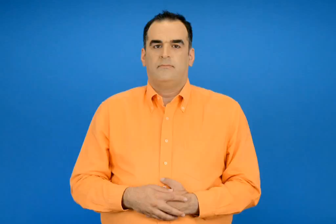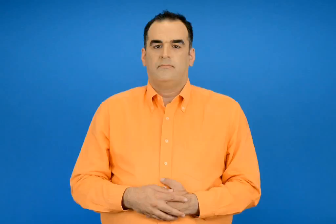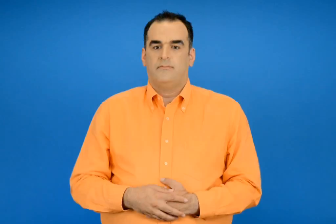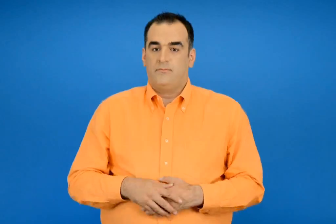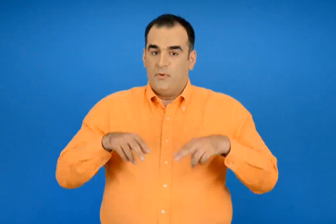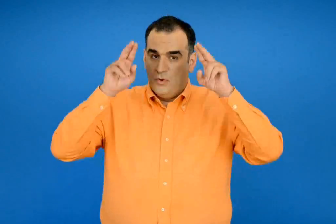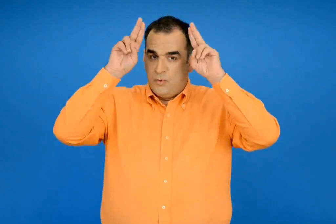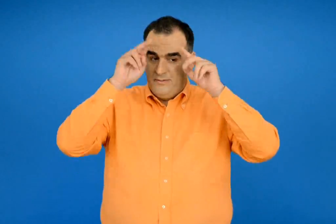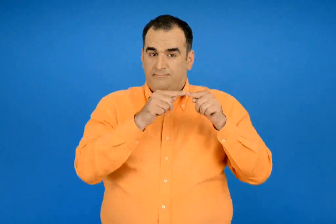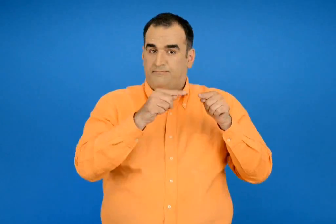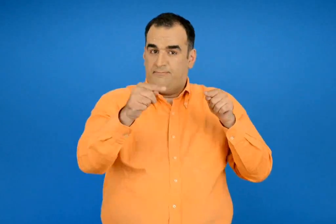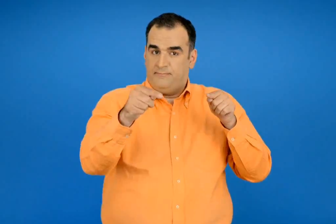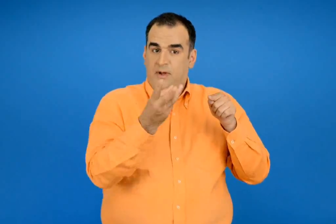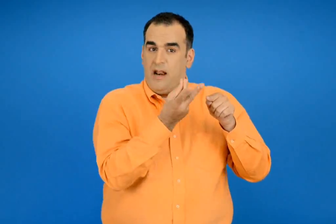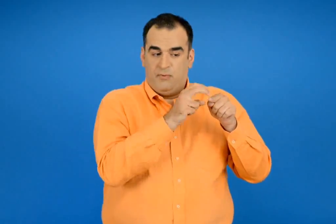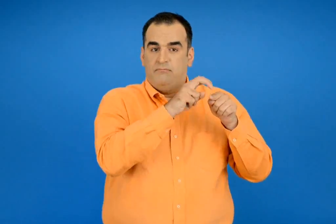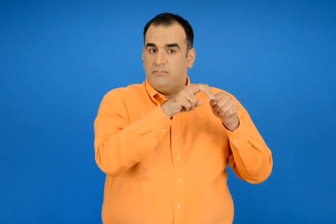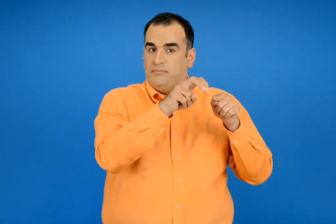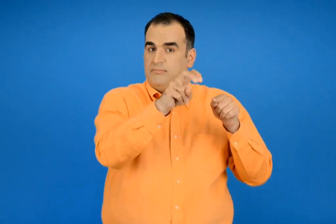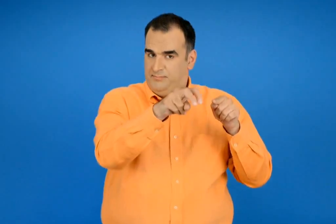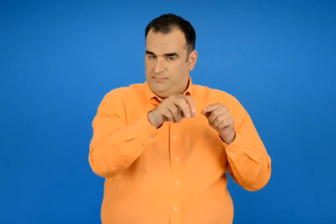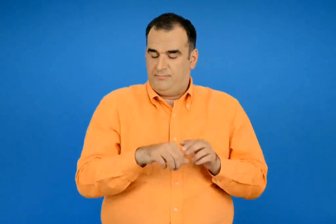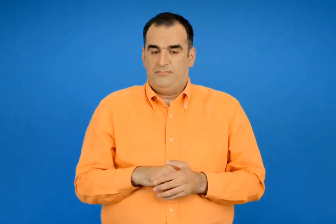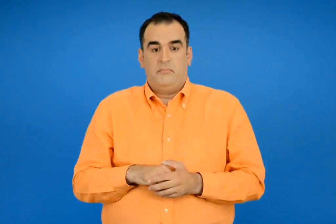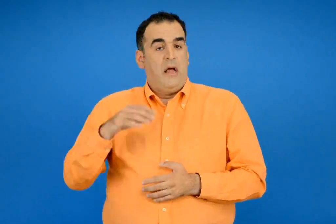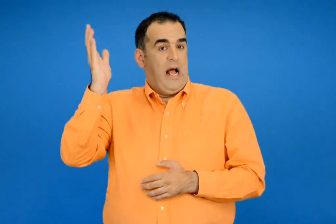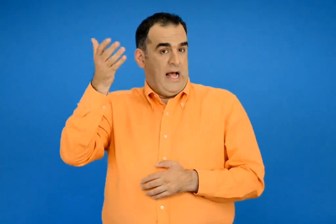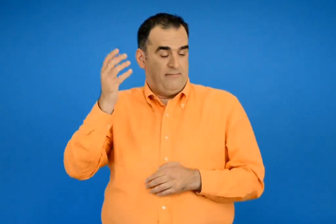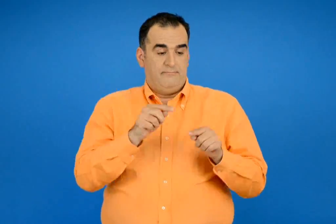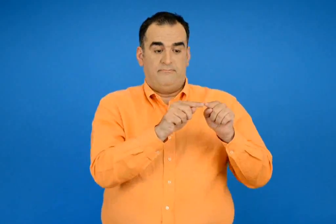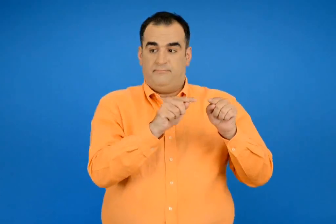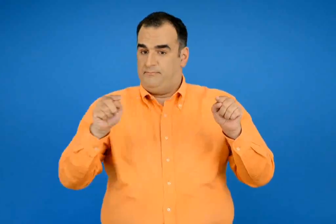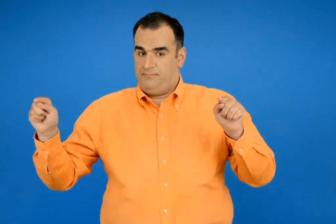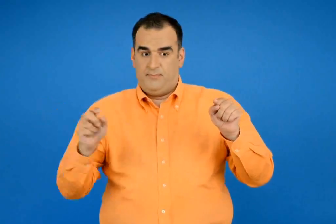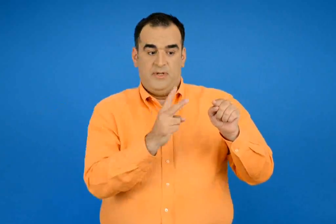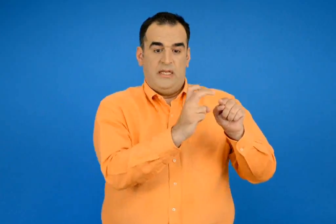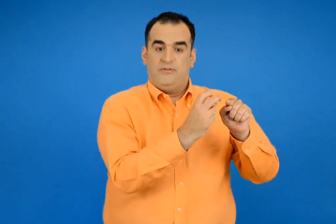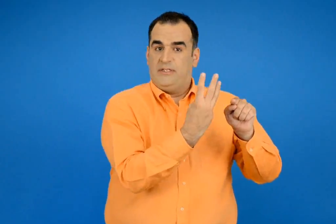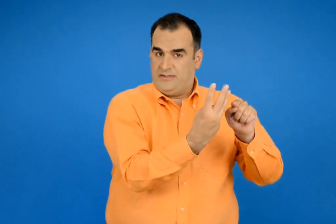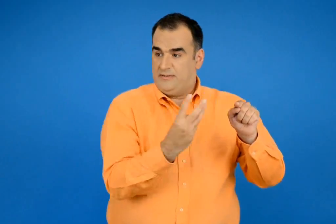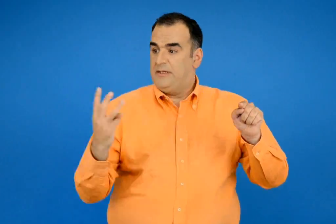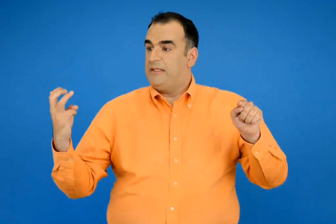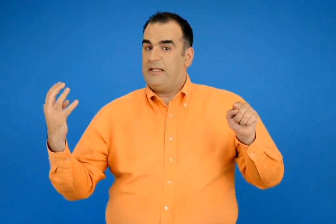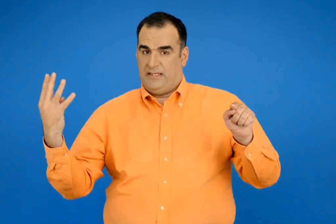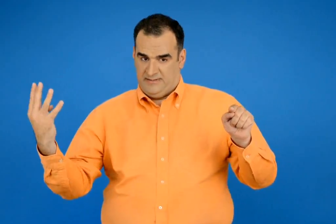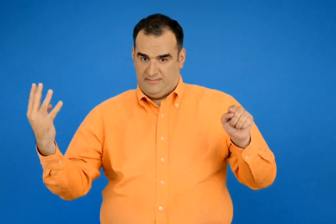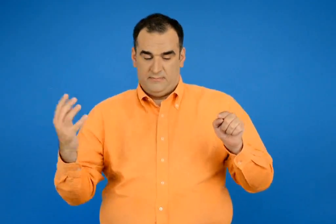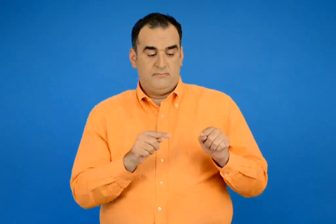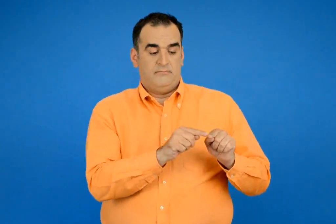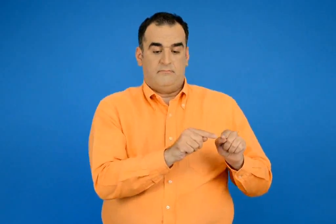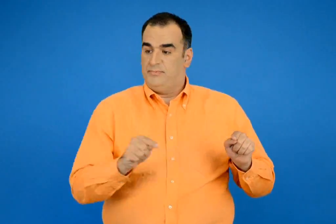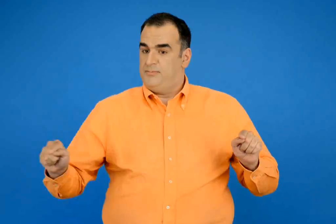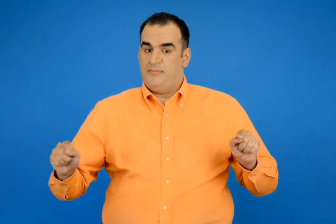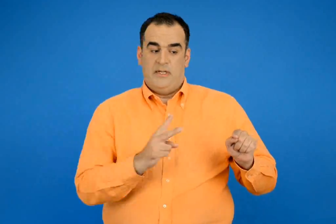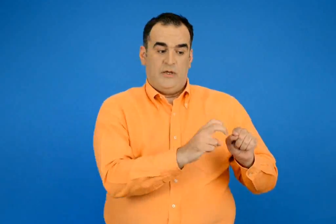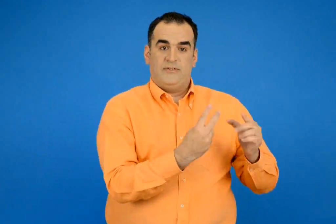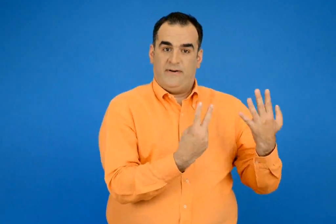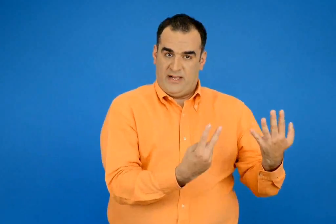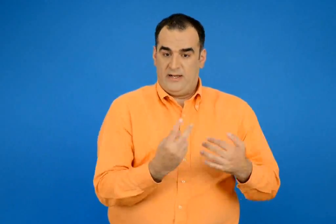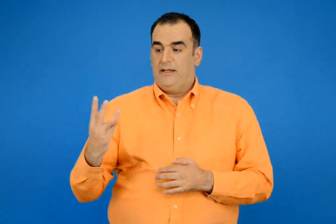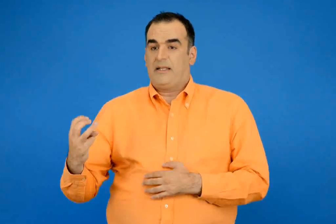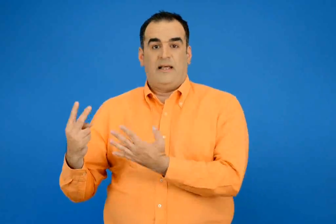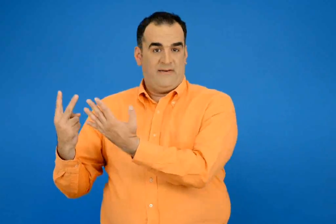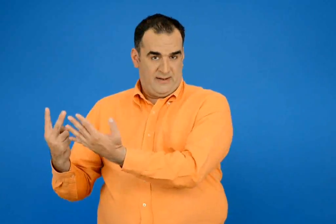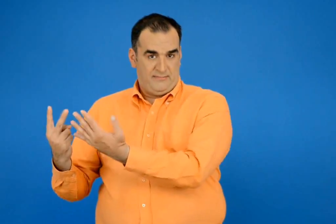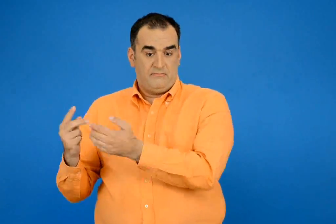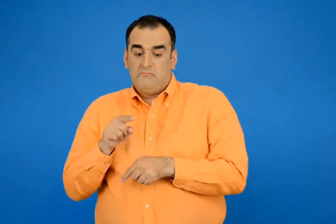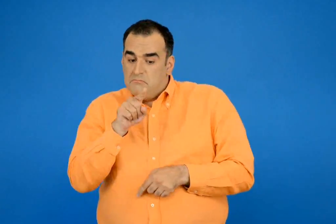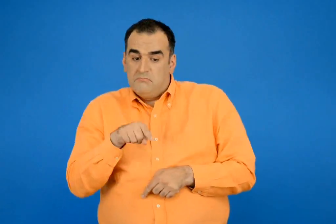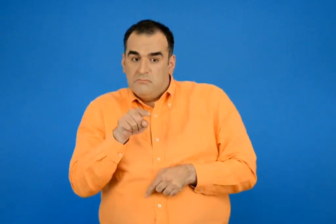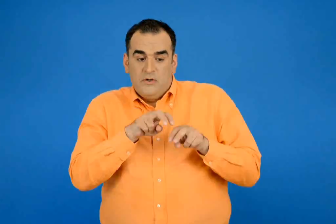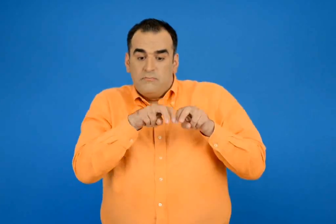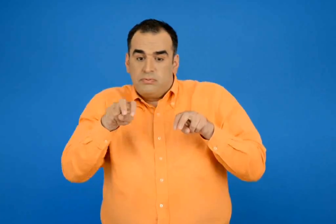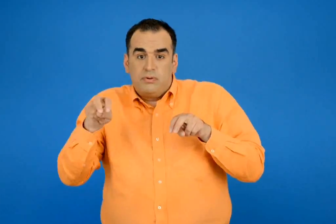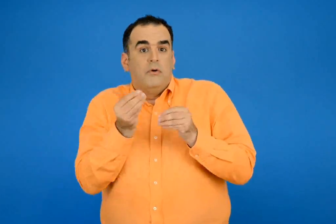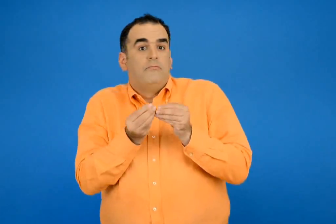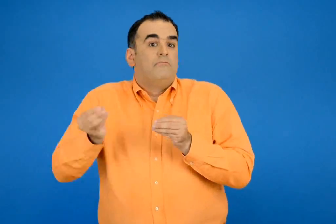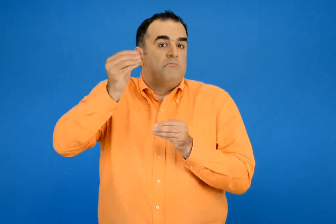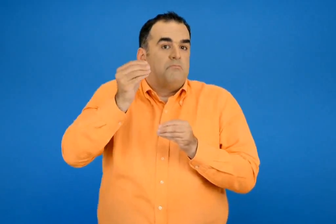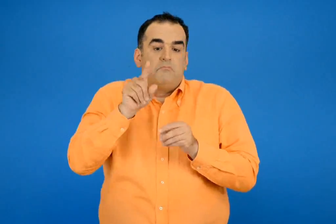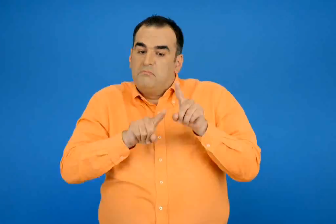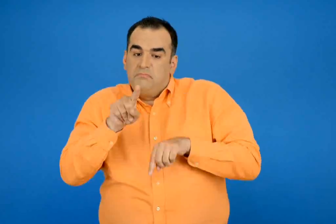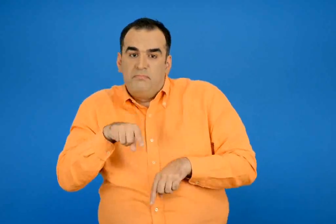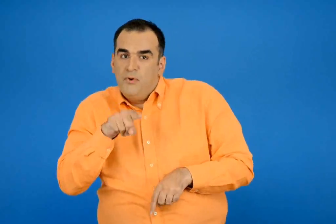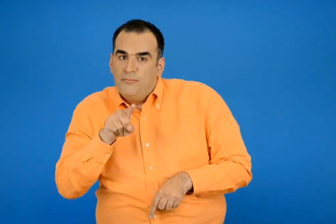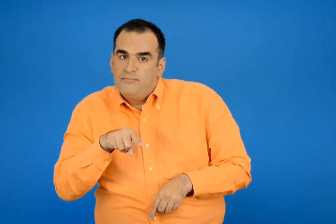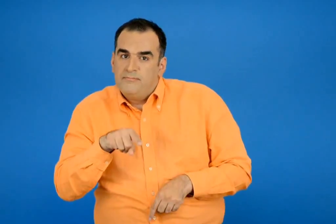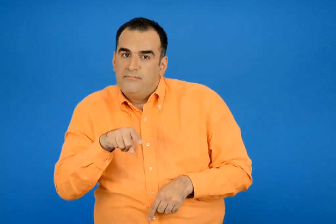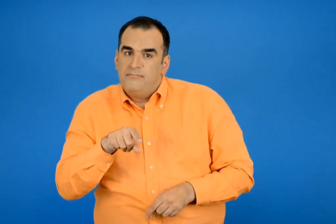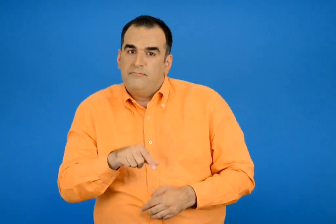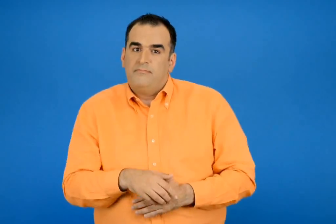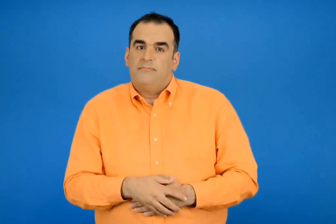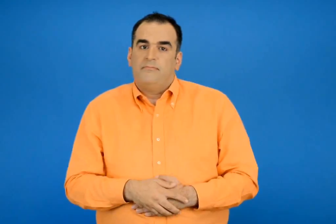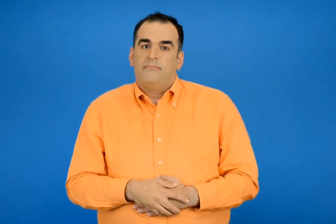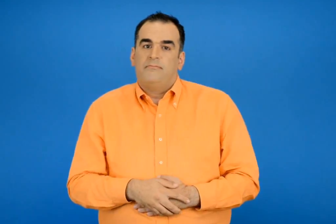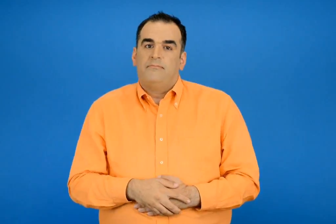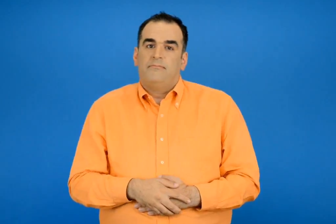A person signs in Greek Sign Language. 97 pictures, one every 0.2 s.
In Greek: το κουνέλι προχωράει έναν αριθμό σε κάθε βήμα του πότε θα κάνει περισσότερα βήματα αν πάει από το 23 στο 34 η αν πάει από το 27 στο 37 ;
